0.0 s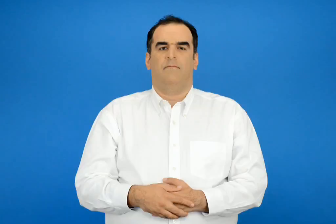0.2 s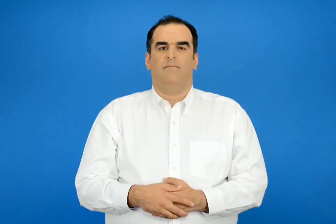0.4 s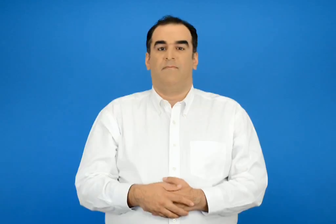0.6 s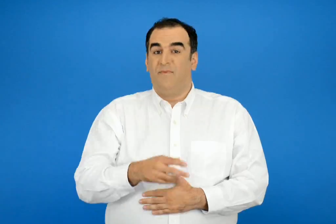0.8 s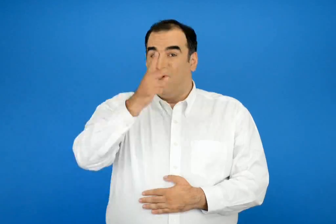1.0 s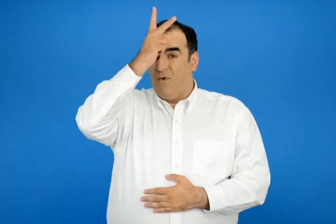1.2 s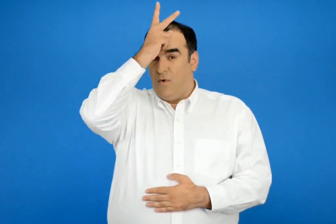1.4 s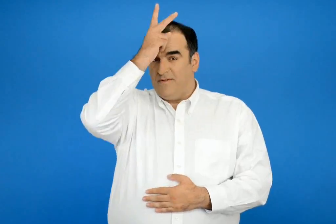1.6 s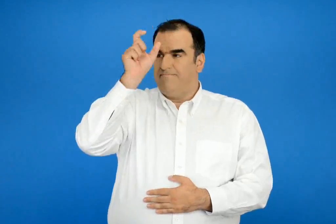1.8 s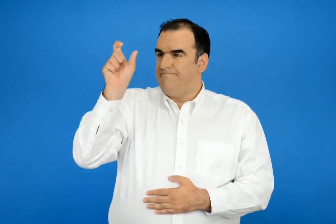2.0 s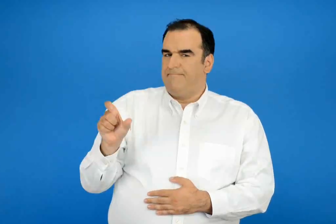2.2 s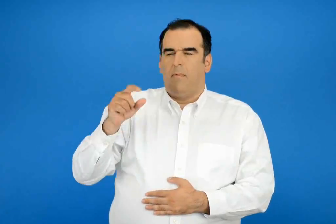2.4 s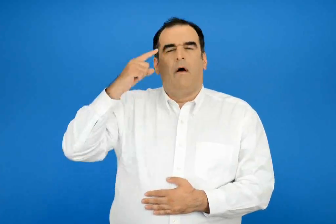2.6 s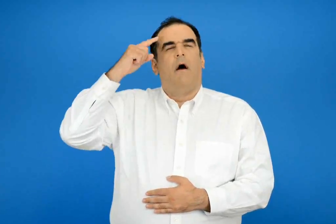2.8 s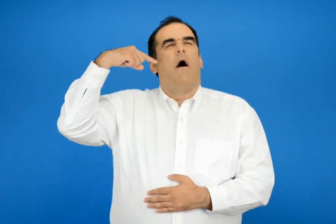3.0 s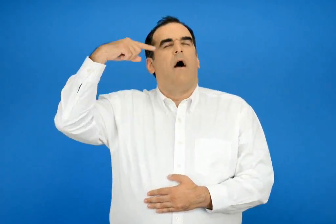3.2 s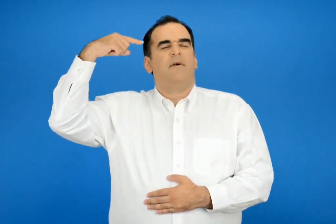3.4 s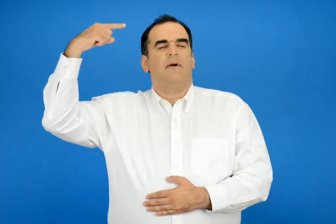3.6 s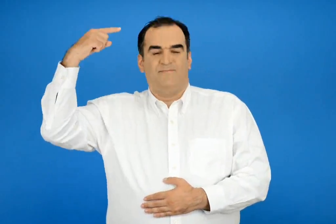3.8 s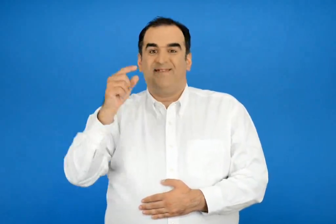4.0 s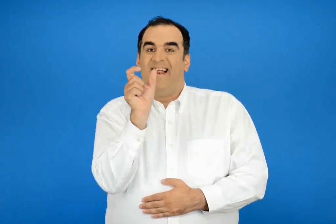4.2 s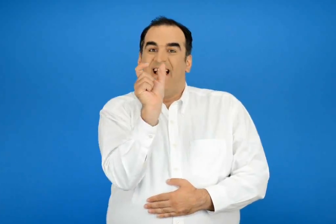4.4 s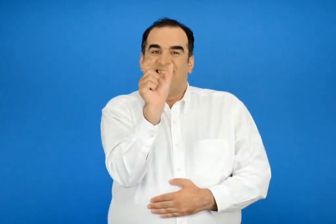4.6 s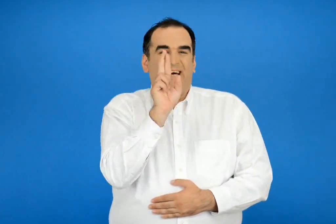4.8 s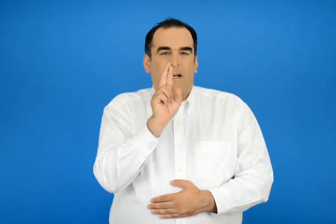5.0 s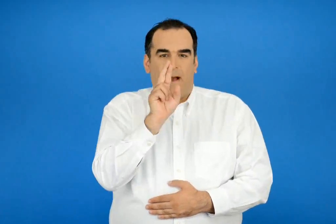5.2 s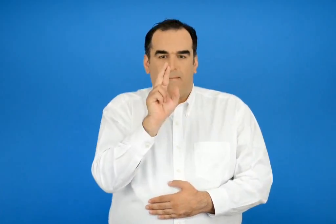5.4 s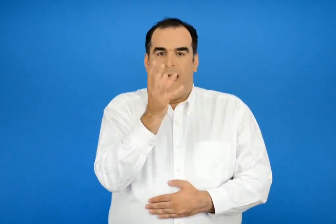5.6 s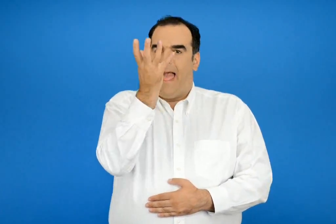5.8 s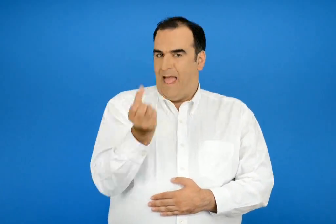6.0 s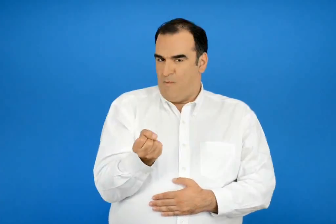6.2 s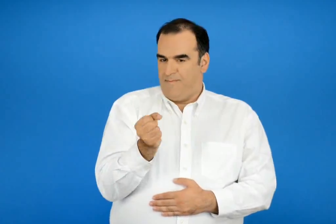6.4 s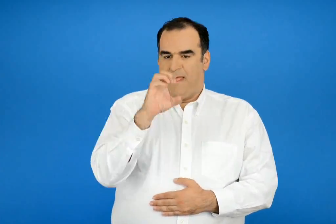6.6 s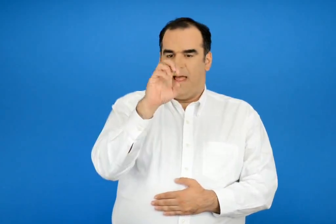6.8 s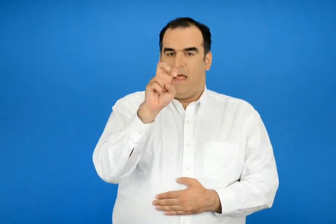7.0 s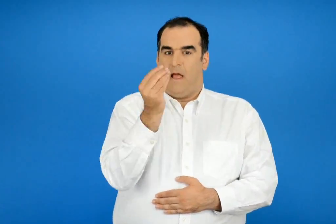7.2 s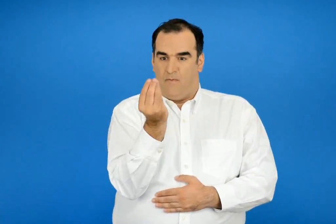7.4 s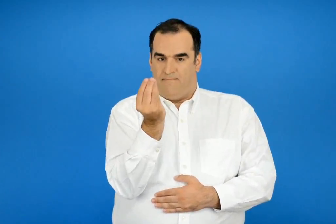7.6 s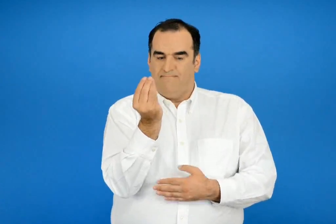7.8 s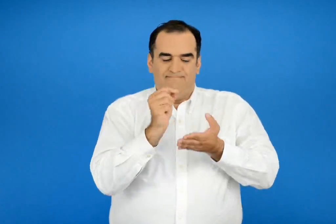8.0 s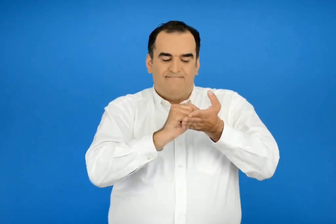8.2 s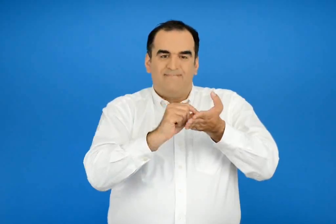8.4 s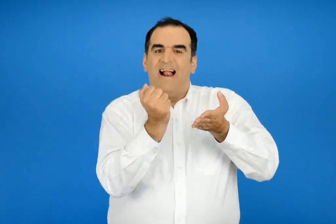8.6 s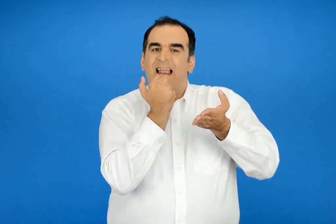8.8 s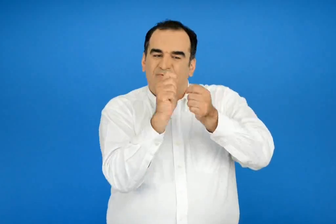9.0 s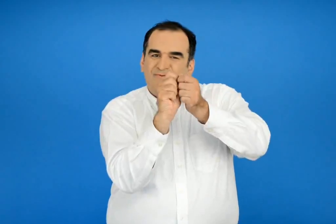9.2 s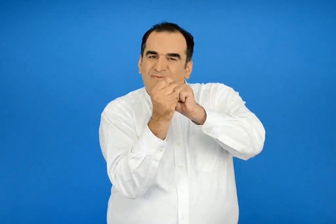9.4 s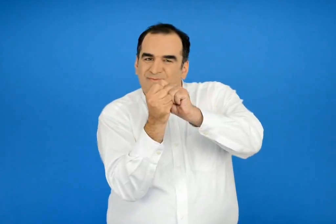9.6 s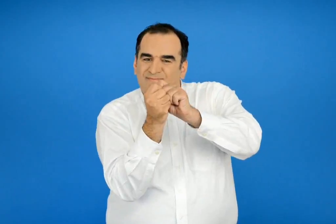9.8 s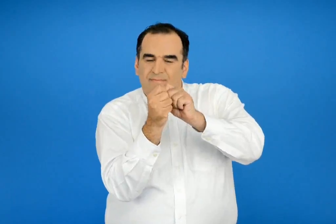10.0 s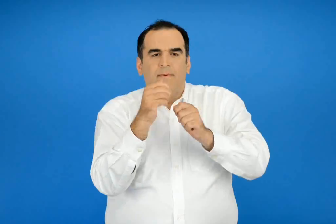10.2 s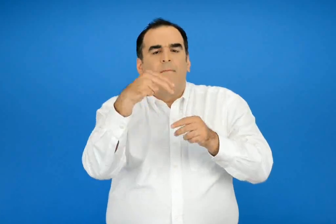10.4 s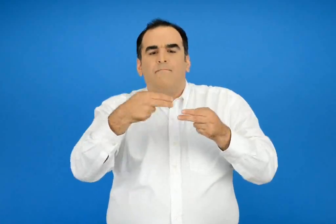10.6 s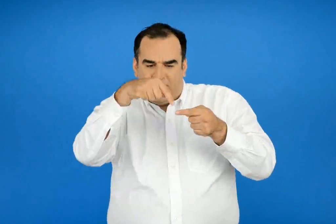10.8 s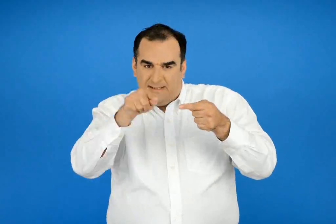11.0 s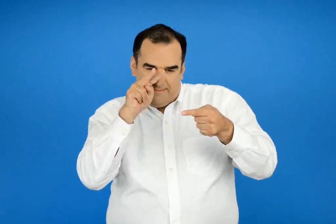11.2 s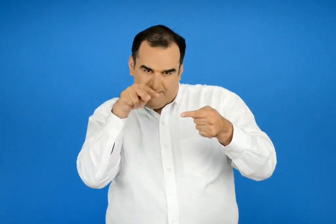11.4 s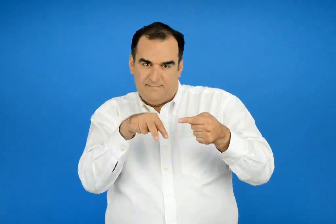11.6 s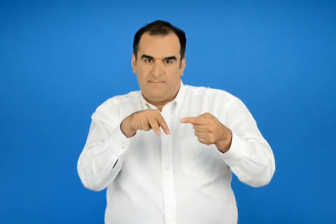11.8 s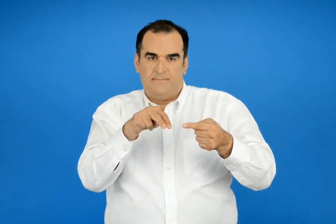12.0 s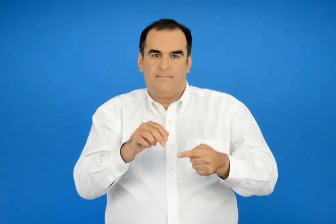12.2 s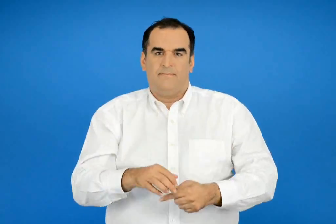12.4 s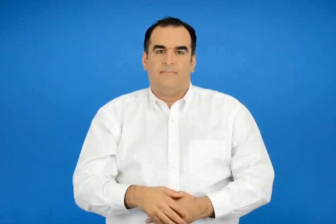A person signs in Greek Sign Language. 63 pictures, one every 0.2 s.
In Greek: ο λουκάς ήταν αφηρημένος και έγραψε το ρήμα έχω σε λάθος πρόσωπο στις παρακάτω προτάσεις
